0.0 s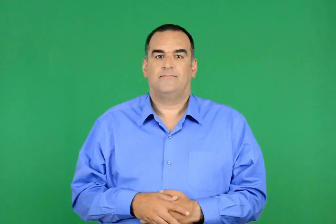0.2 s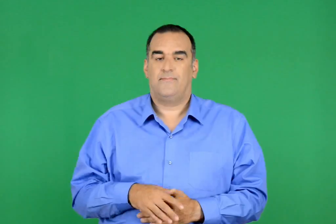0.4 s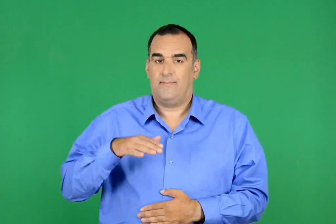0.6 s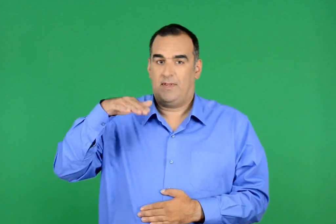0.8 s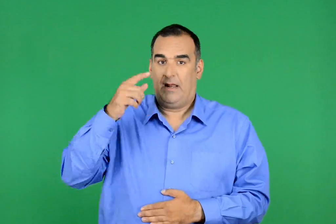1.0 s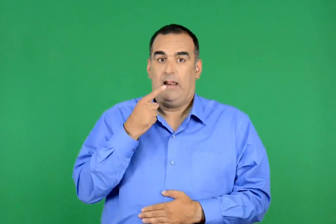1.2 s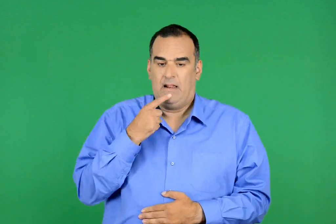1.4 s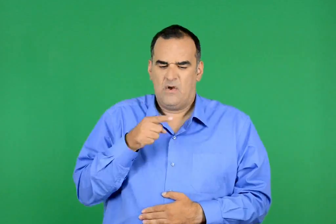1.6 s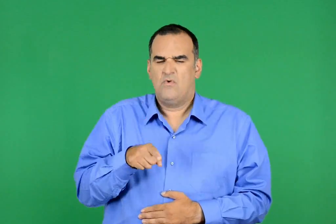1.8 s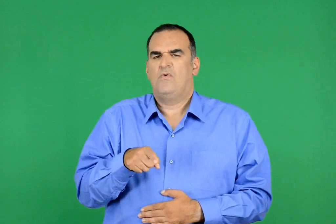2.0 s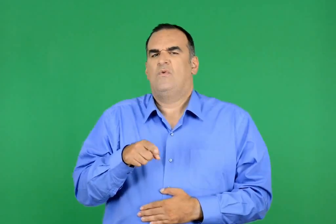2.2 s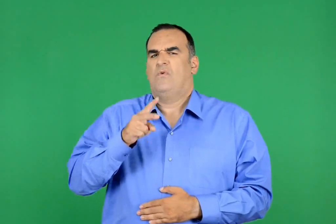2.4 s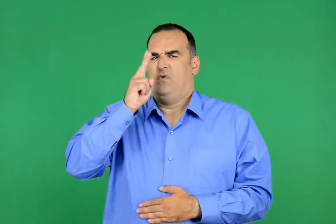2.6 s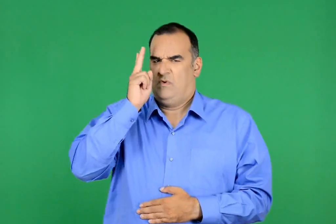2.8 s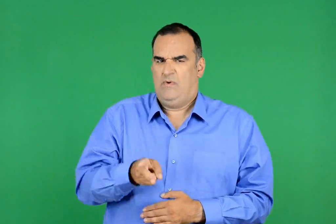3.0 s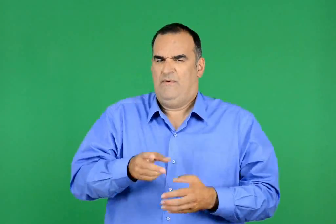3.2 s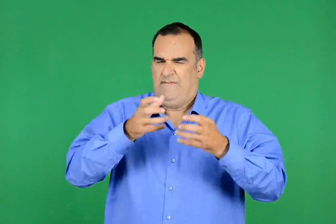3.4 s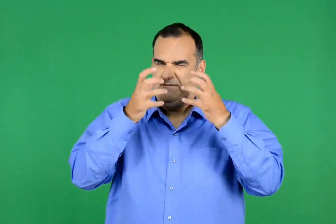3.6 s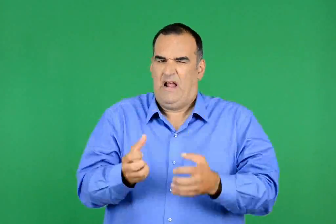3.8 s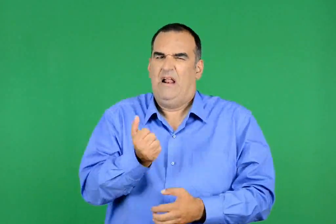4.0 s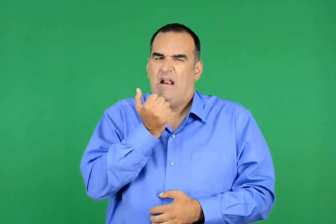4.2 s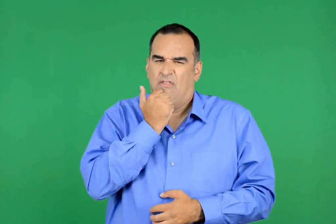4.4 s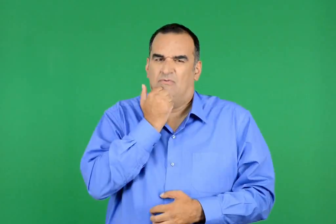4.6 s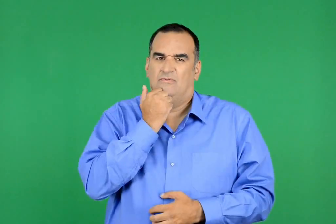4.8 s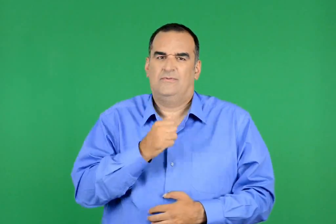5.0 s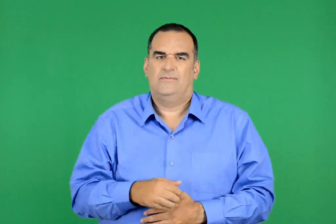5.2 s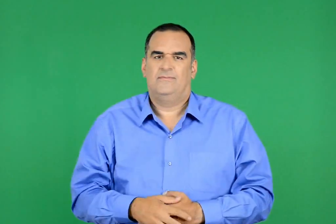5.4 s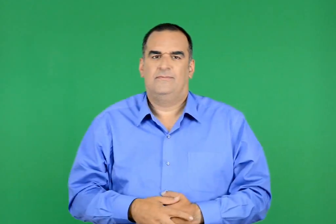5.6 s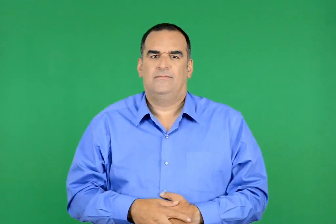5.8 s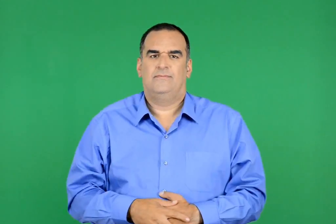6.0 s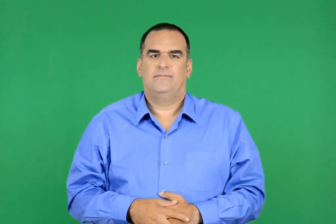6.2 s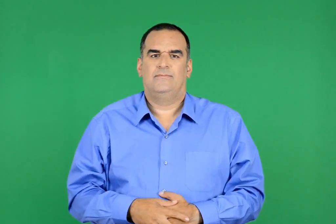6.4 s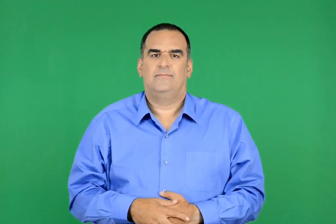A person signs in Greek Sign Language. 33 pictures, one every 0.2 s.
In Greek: κι ήταν αυτό βαρύ σφάλμα , θανάσιμο που λένε οι µεγάλοι
